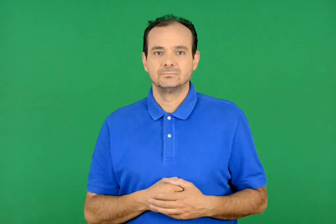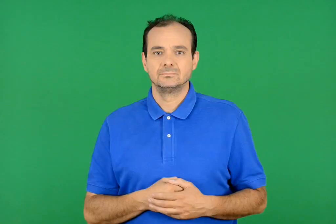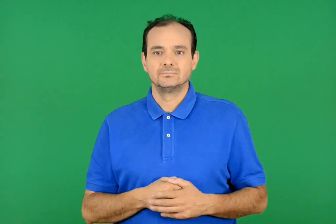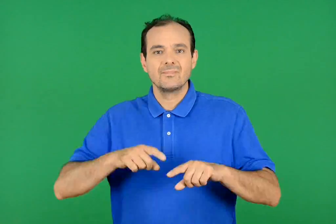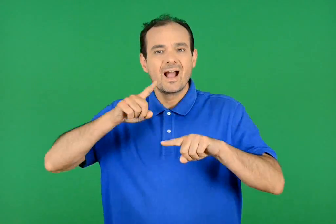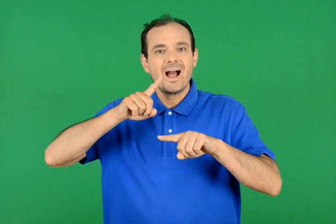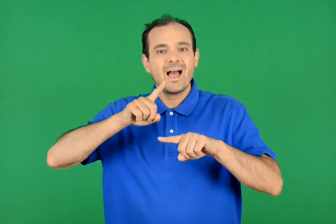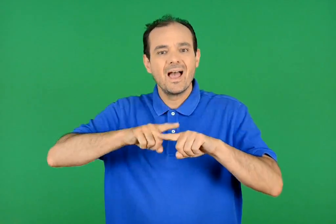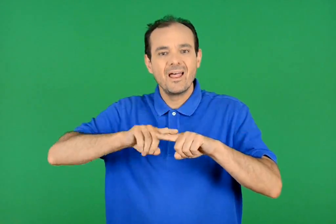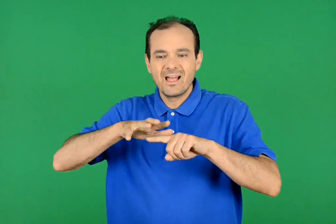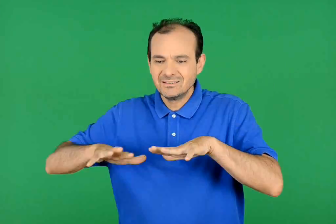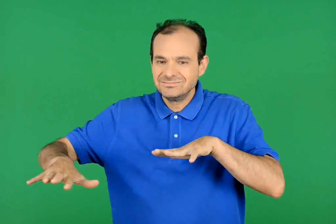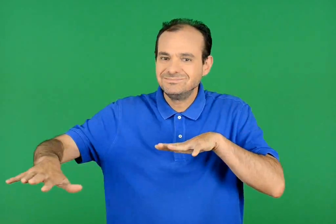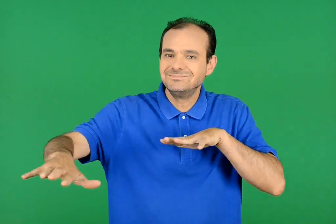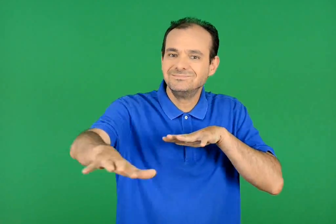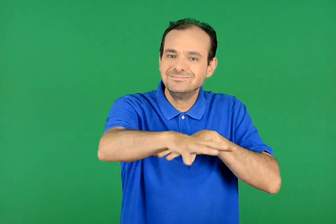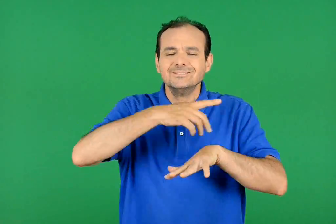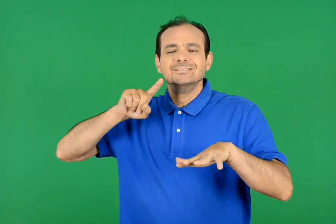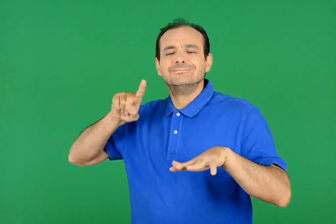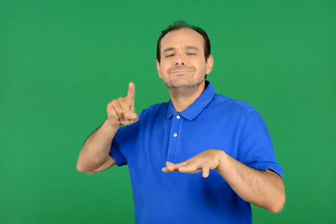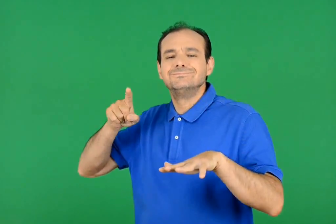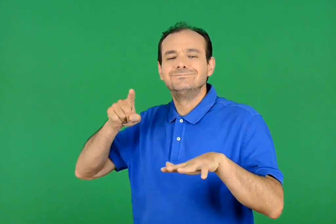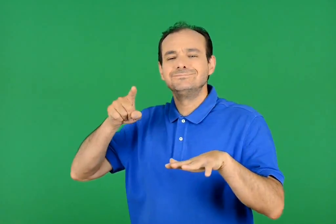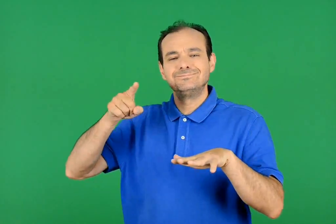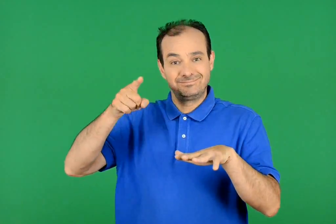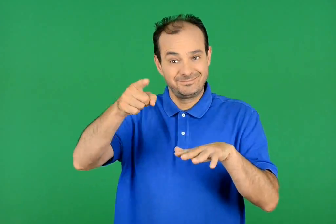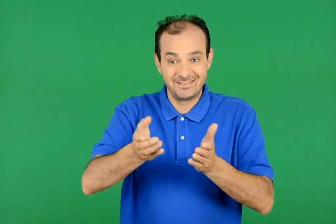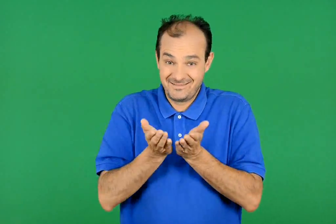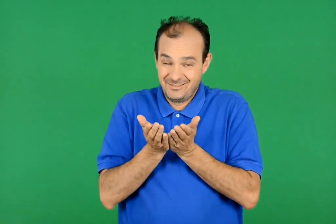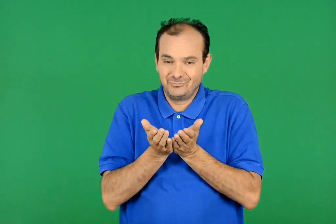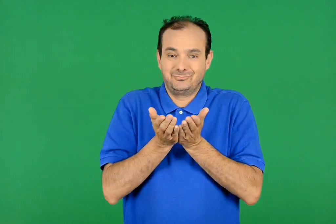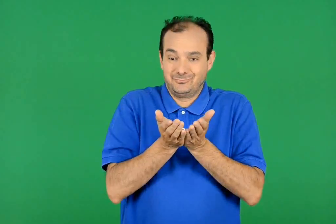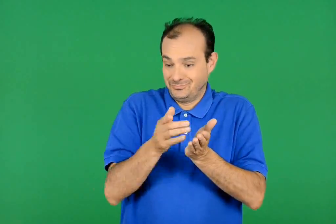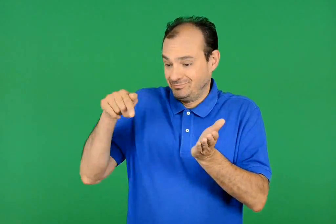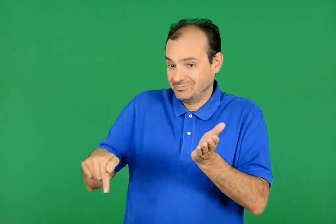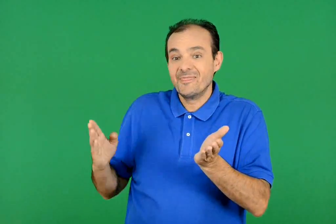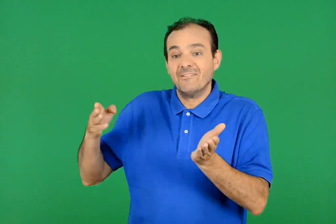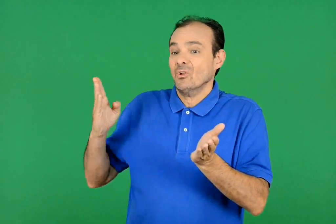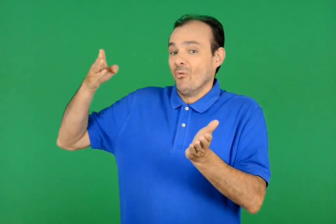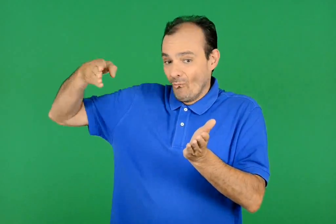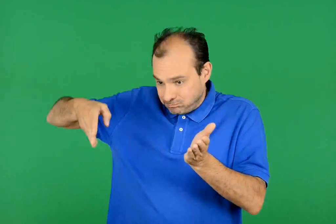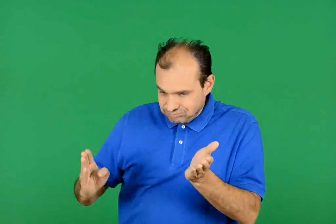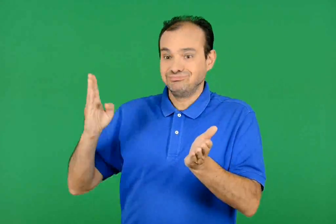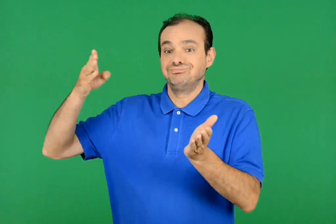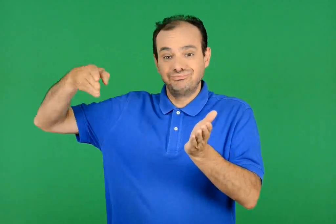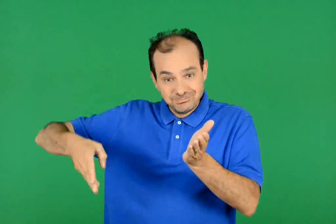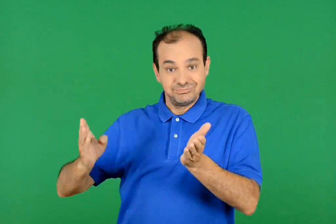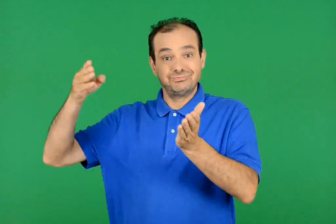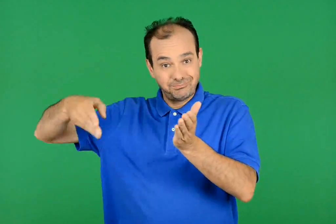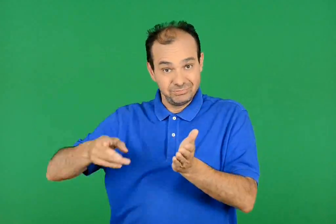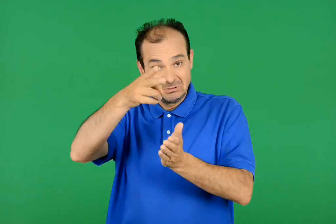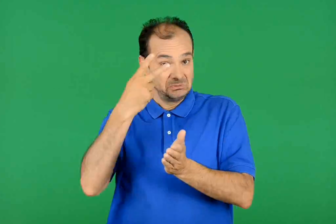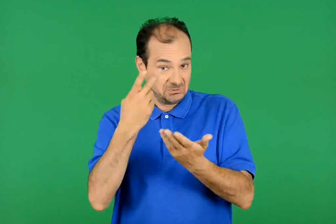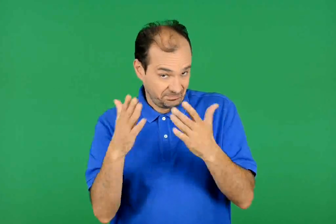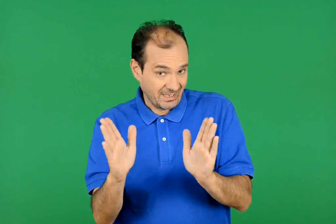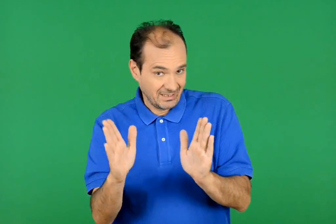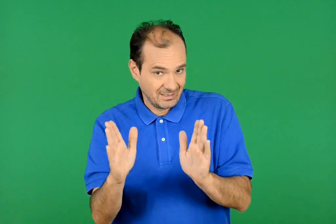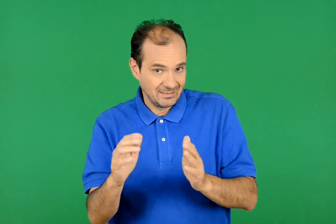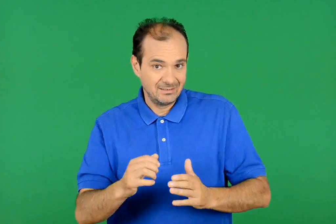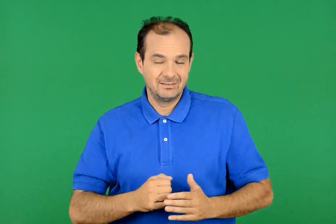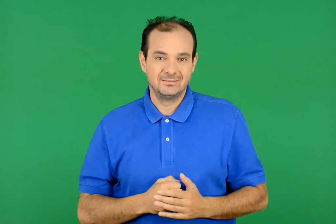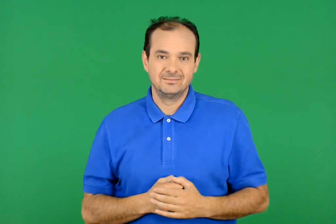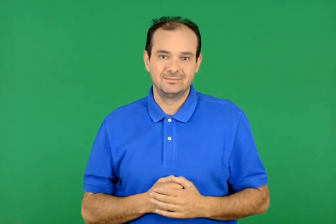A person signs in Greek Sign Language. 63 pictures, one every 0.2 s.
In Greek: ταξιδεύοντας στις ελληνικές θάλασσες ίσως έχετε δει δελφίνια να συνοδεύουν το καράβι παίζοντας με τα κύματα
